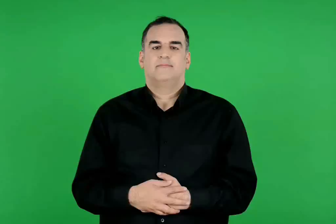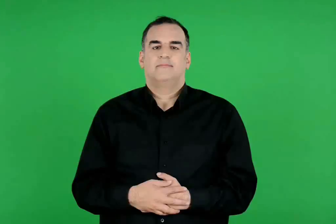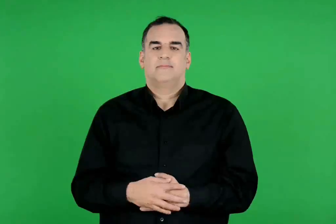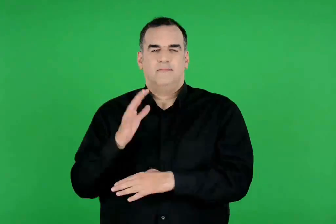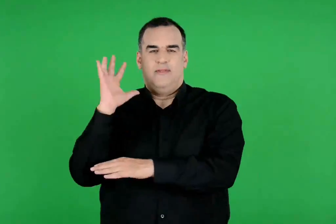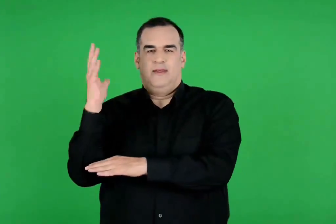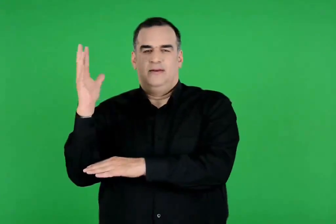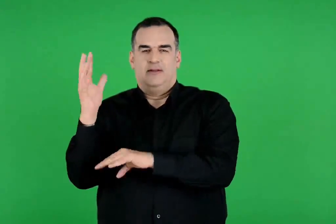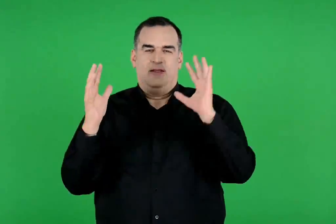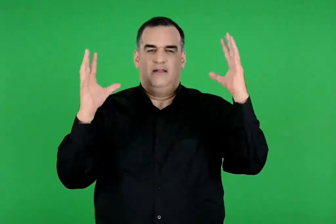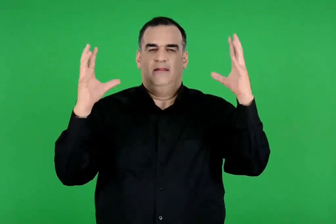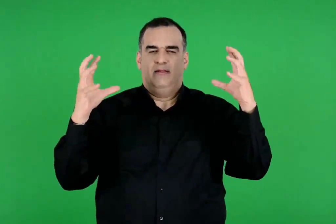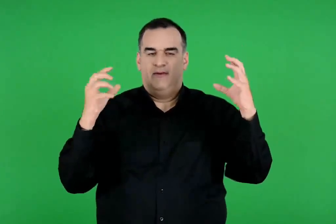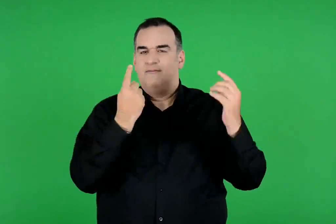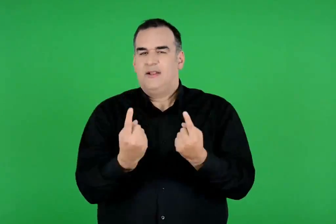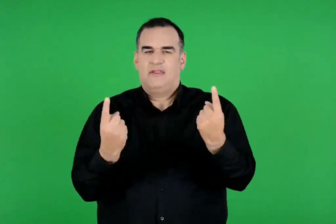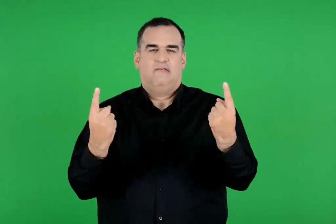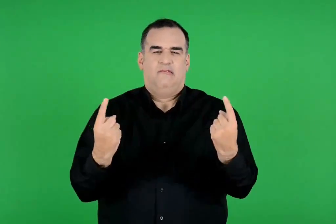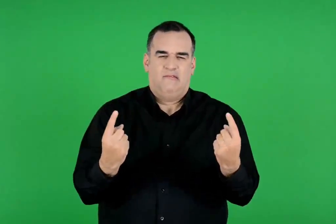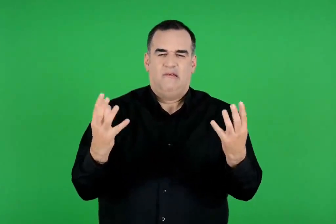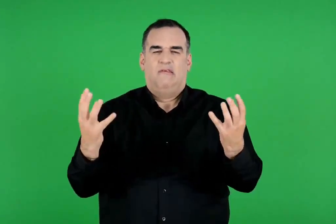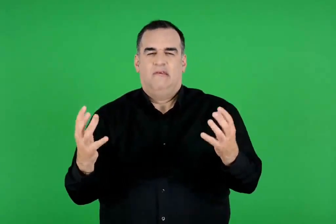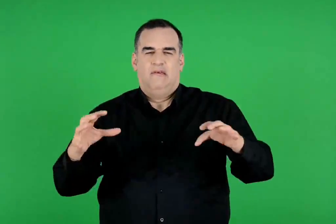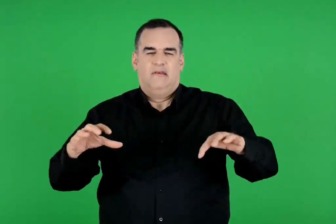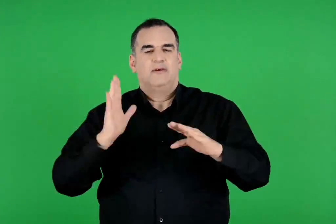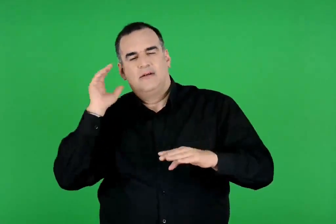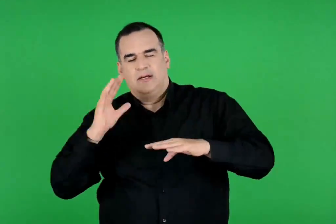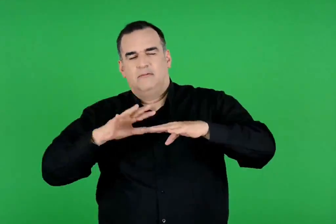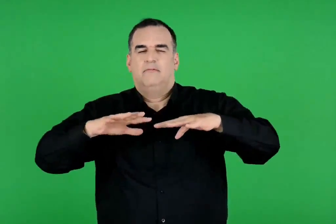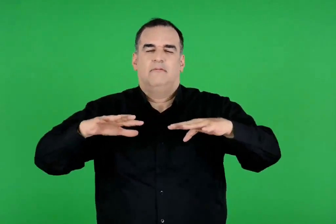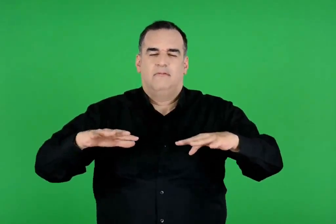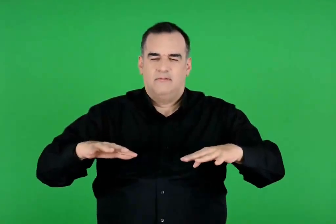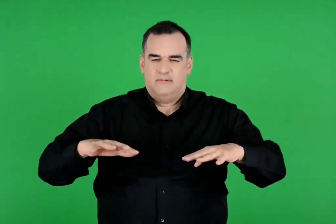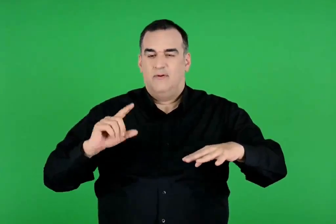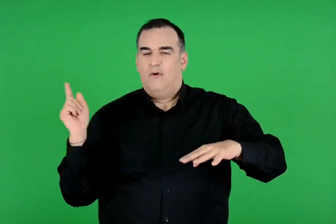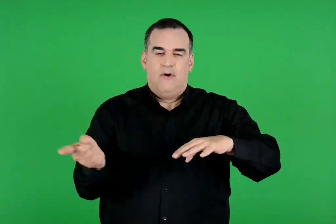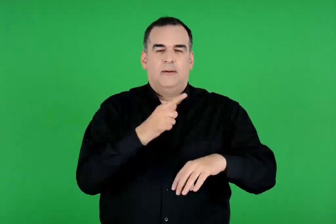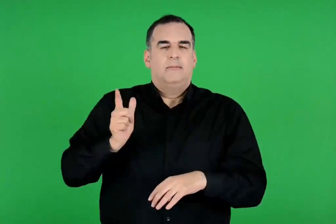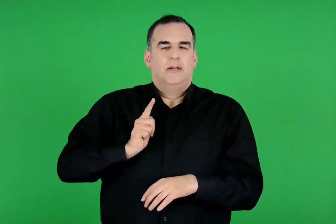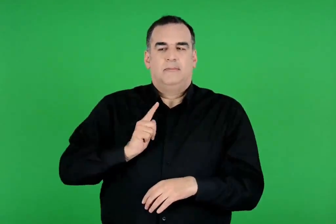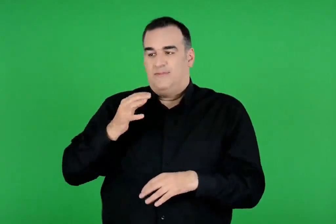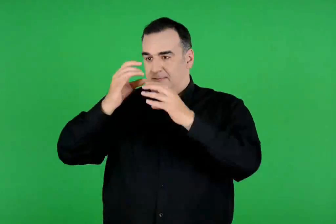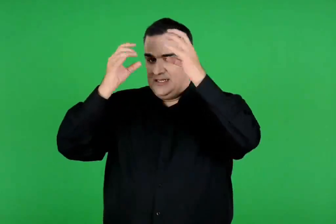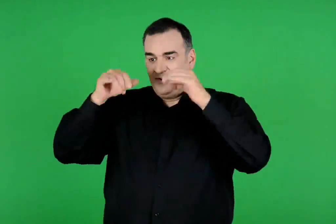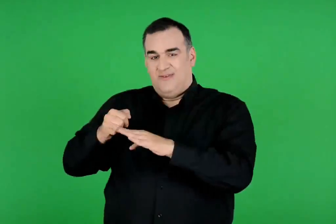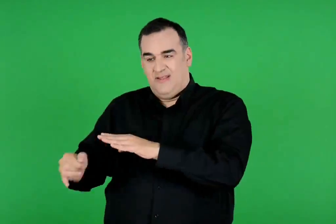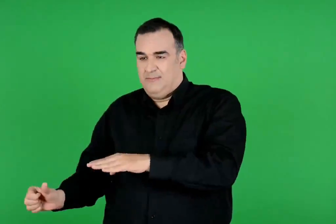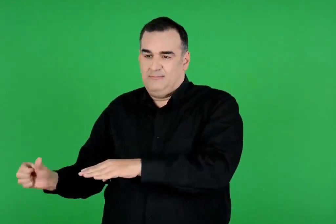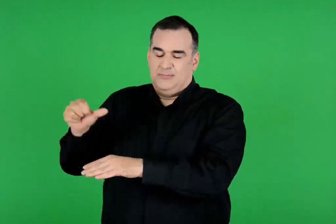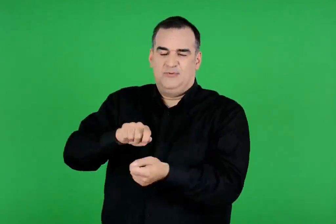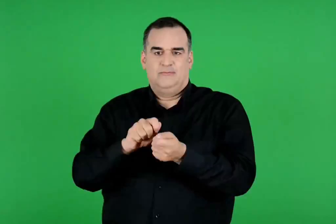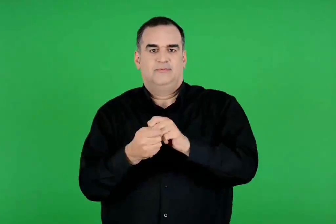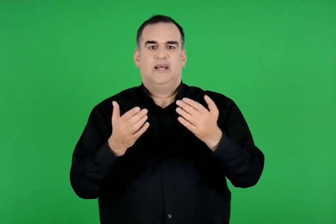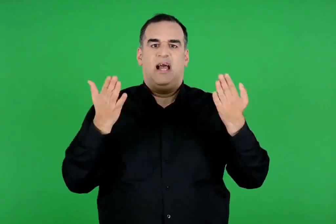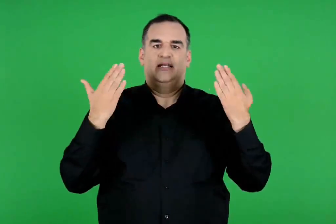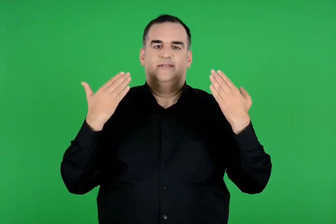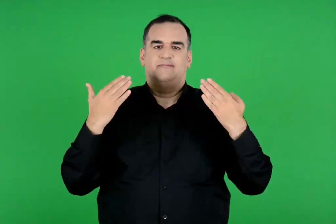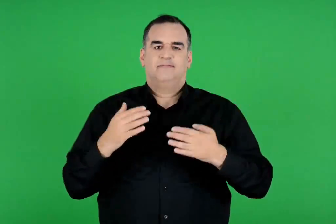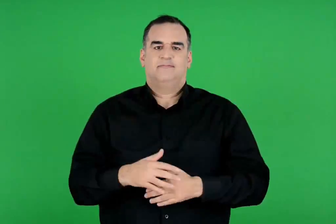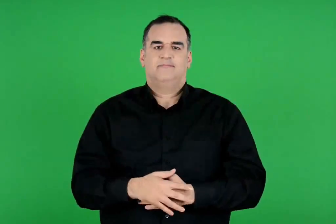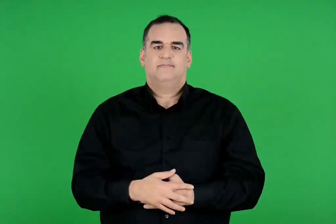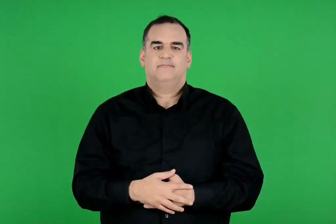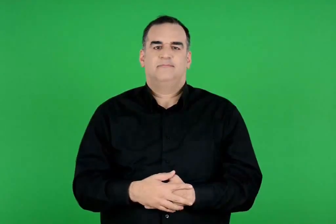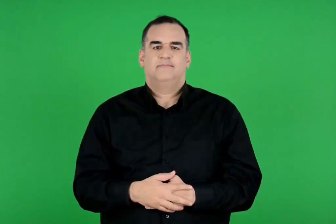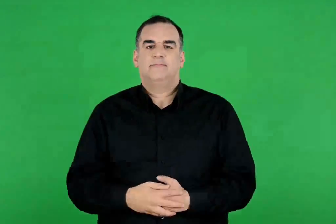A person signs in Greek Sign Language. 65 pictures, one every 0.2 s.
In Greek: τα δέντρα και τα φυτά μαραίνονταν , η γη κοιμόταν κι όλα περίμεναν την άνοιξη που θα ξαναγύριζε η περσεφόνη από τον άδη
